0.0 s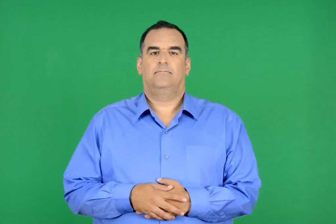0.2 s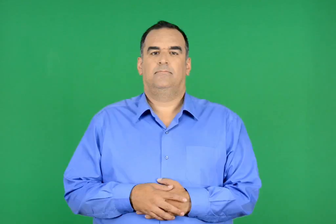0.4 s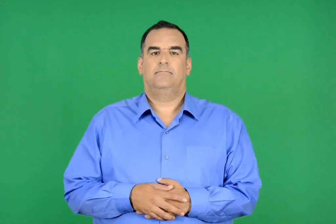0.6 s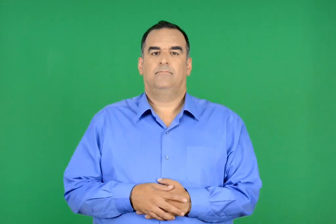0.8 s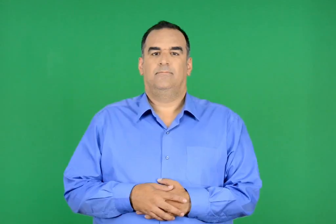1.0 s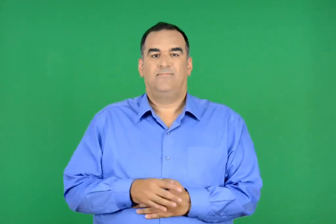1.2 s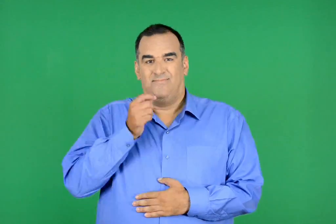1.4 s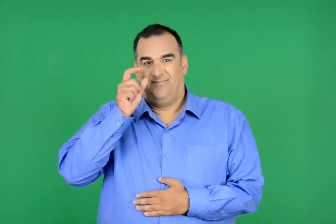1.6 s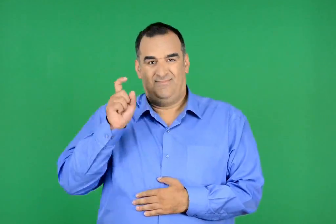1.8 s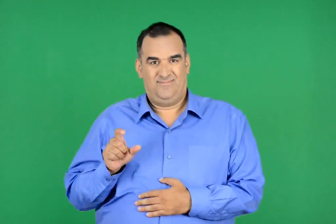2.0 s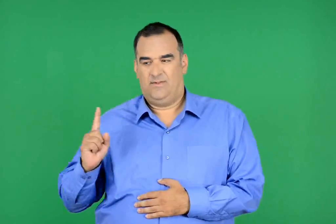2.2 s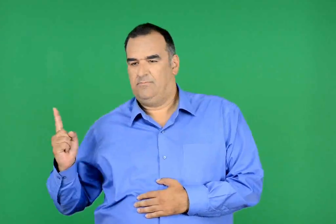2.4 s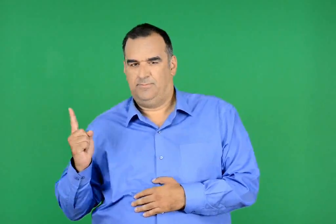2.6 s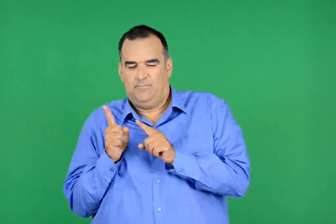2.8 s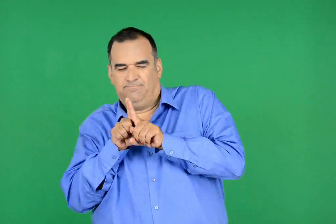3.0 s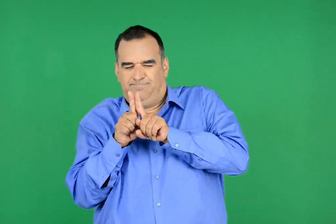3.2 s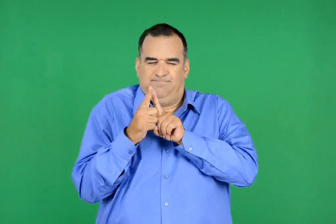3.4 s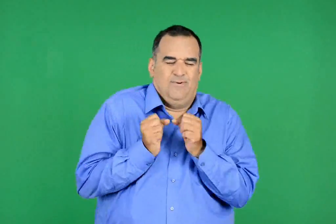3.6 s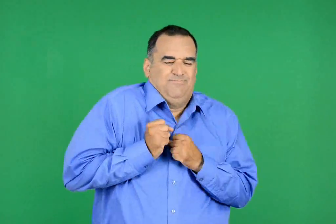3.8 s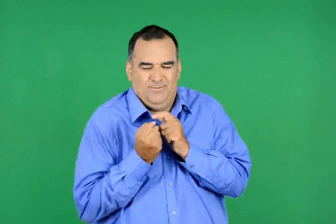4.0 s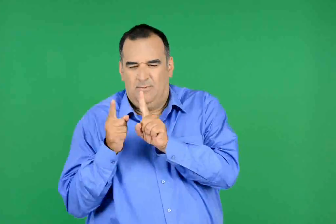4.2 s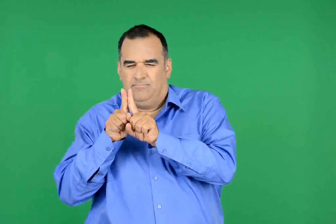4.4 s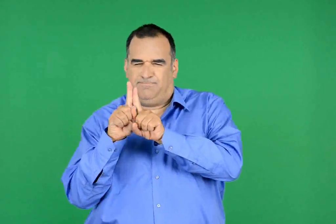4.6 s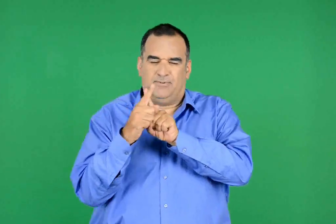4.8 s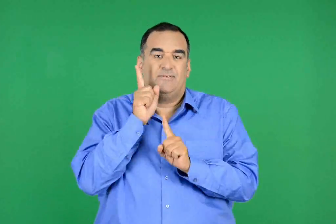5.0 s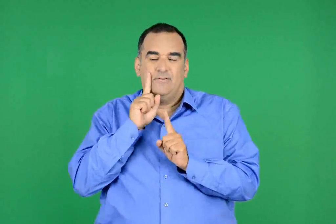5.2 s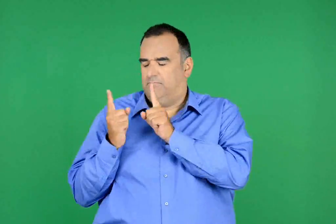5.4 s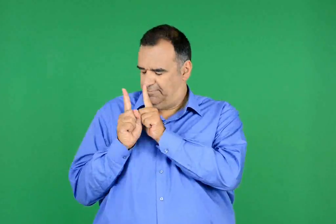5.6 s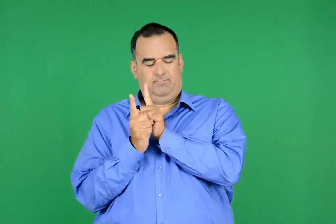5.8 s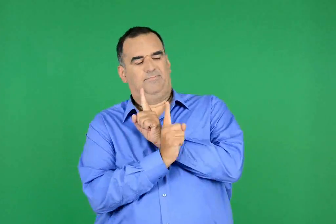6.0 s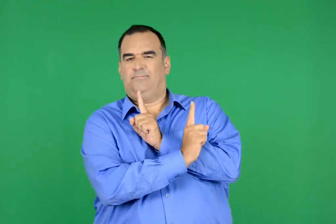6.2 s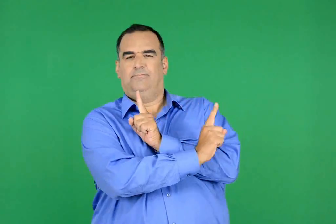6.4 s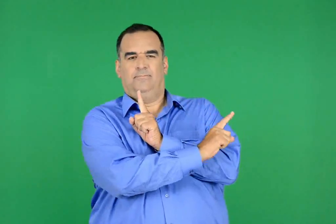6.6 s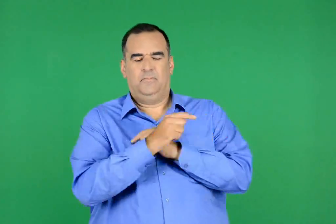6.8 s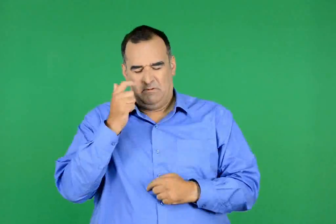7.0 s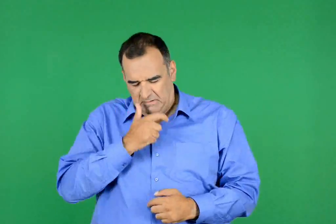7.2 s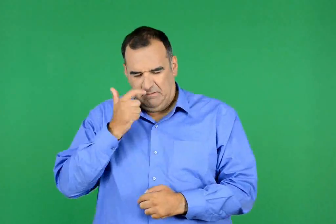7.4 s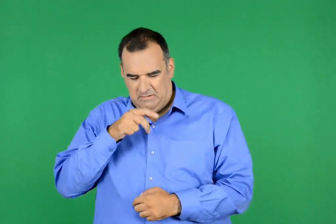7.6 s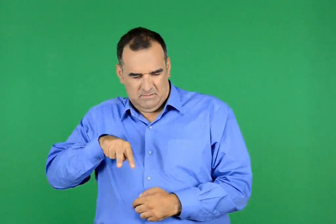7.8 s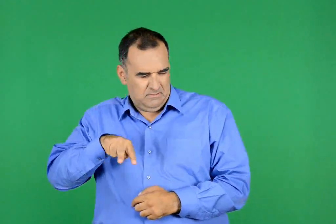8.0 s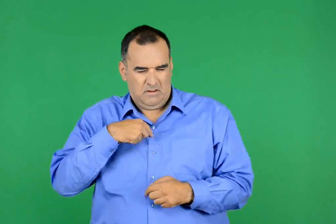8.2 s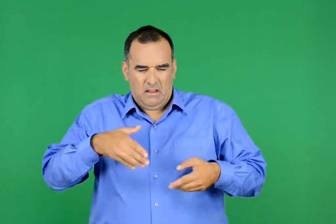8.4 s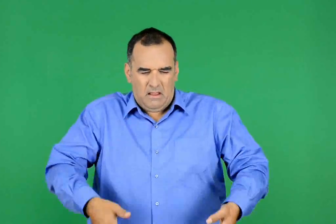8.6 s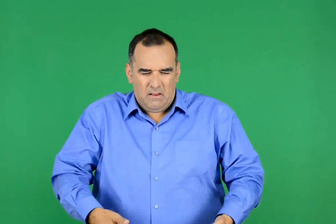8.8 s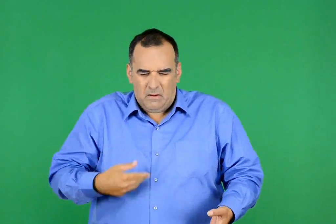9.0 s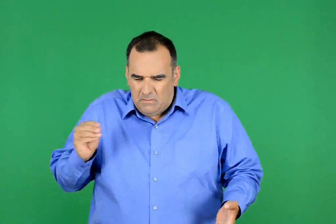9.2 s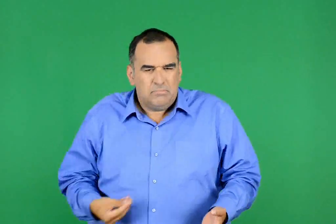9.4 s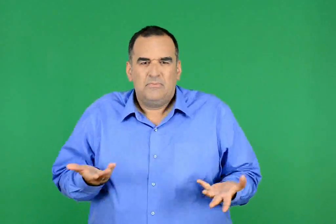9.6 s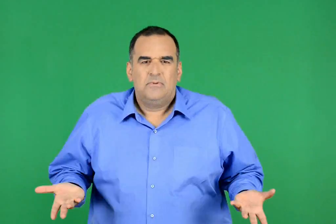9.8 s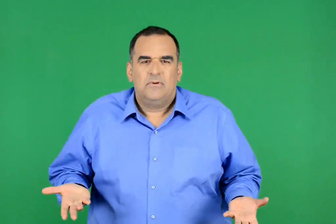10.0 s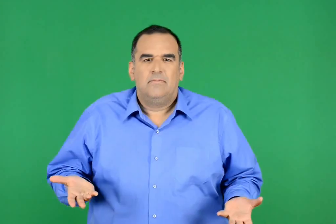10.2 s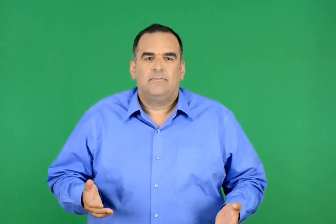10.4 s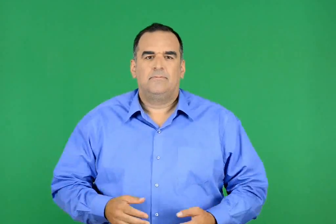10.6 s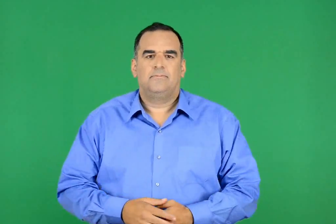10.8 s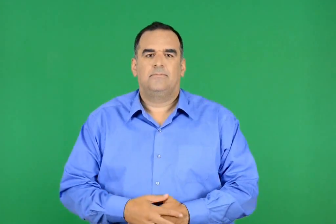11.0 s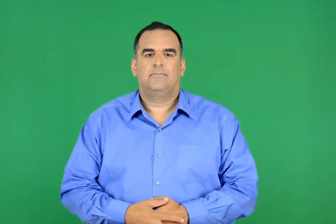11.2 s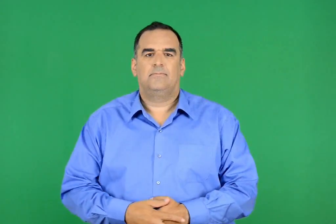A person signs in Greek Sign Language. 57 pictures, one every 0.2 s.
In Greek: ένα αγόρι την παραμέρισε , κι αυτή συνέχιζε ότι πώς βρέθηκε εδώ μέσα δεν το κατάλαβε
